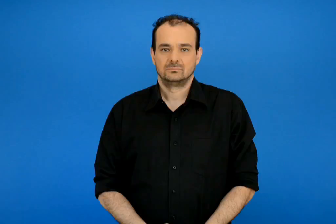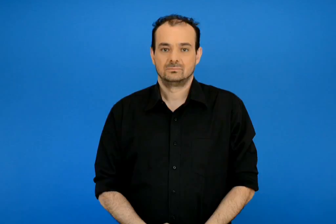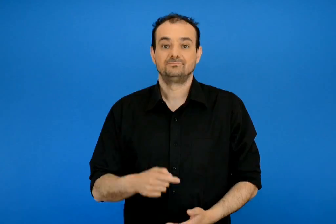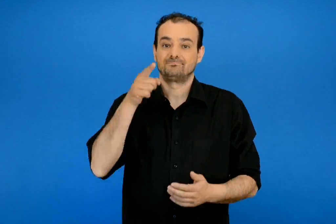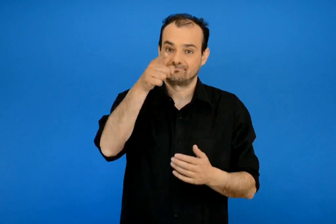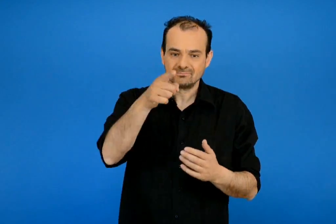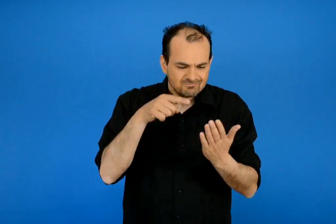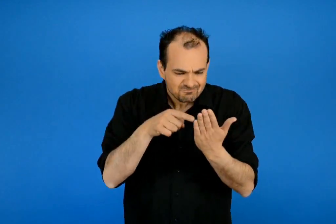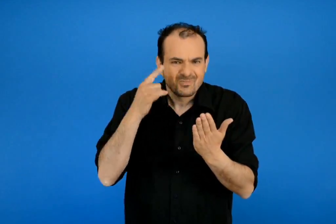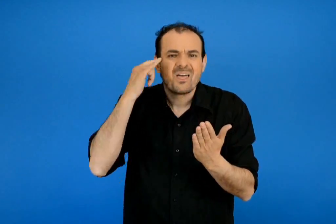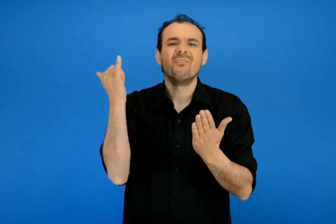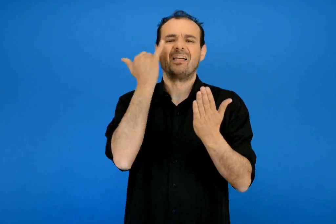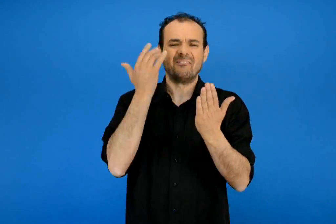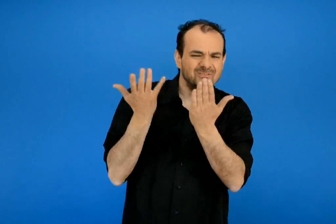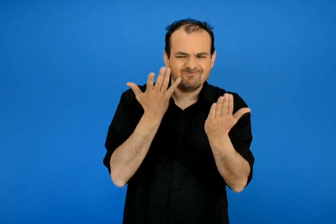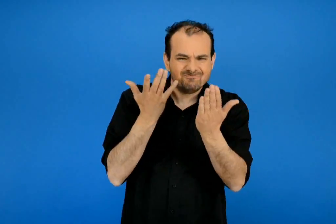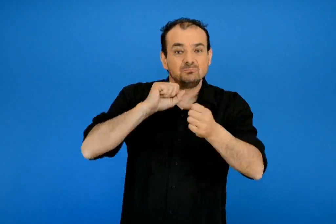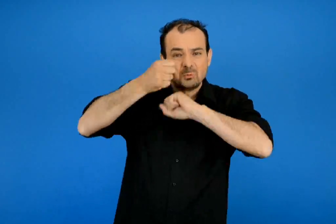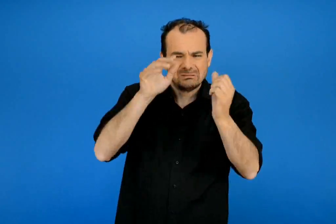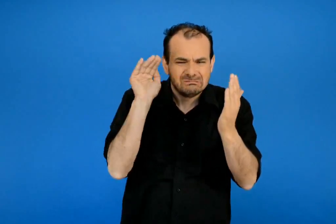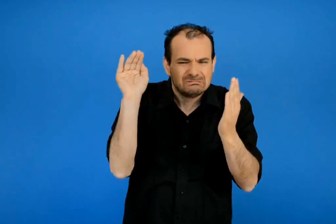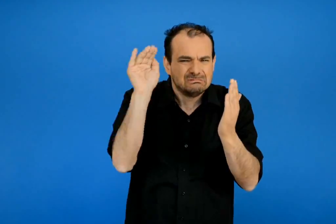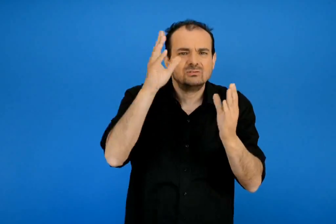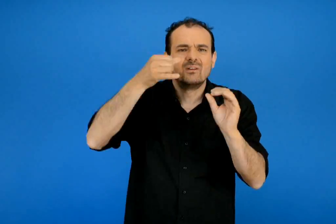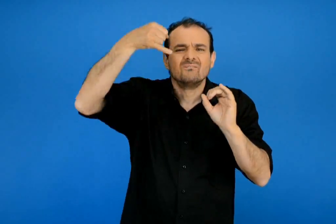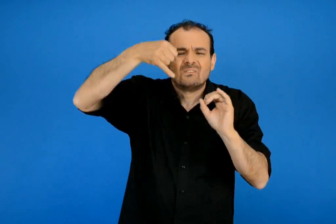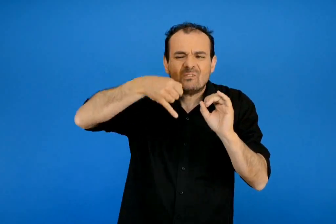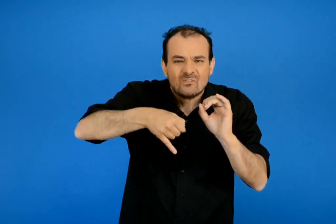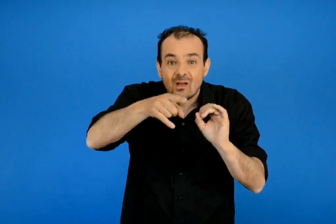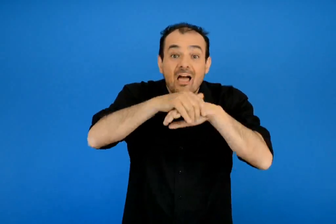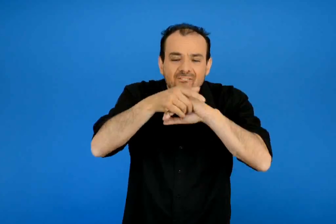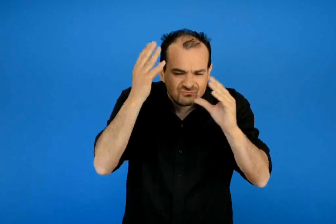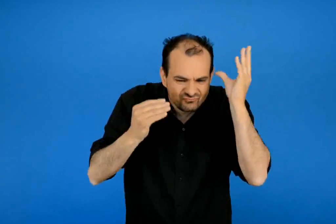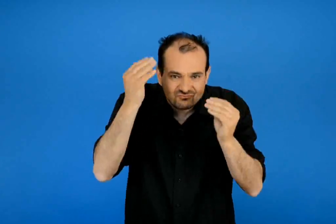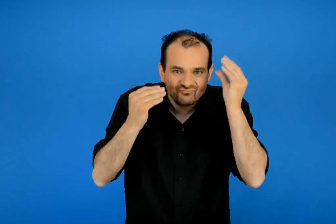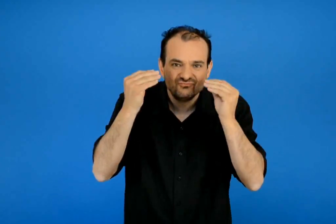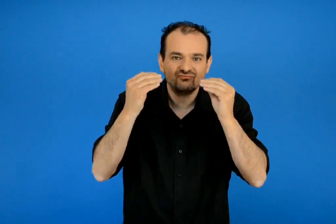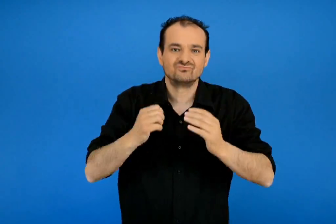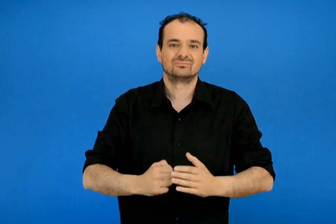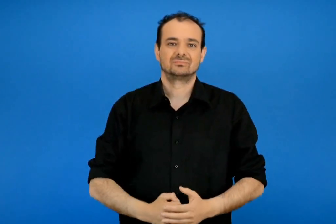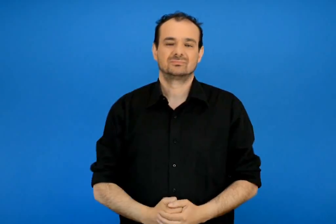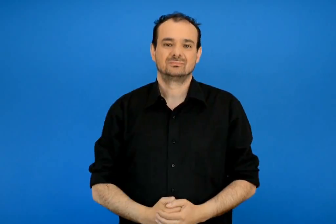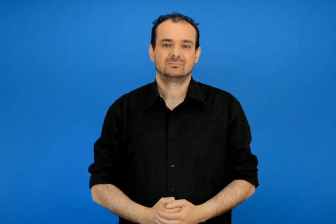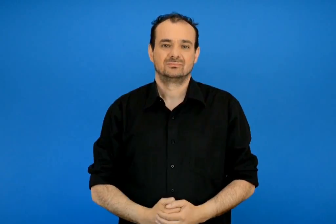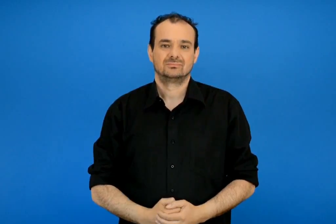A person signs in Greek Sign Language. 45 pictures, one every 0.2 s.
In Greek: να ρωτάς οτιδήποτε δεν καταλαβαίνεις και να προσπαθείς να βρεις περισσότερες πληροφορίες για οτιδήποτε σε ενδιαφέρει
